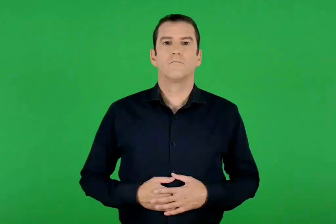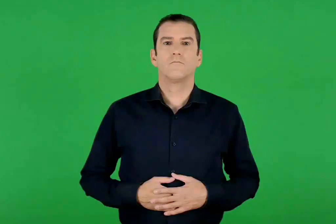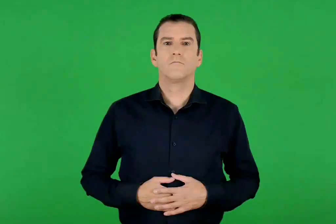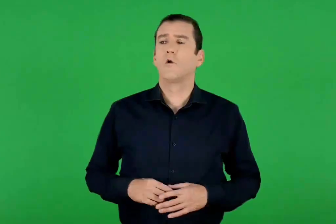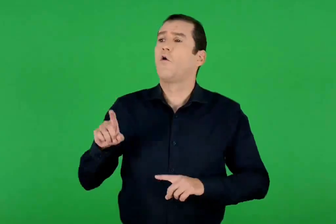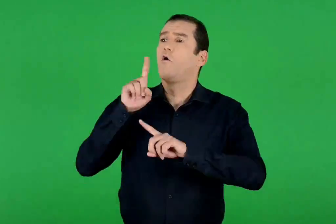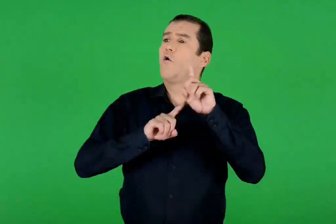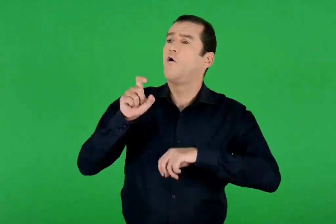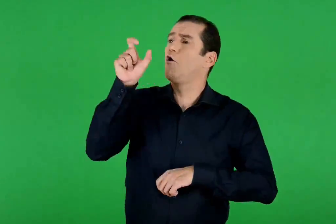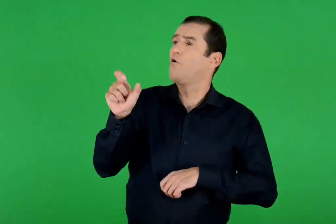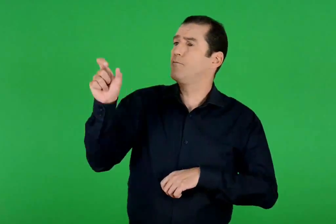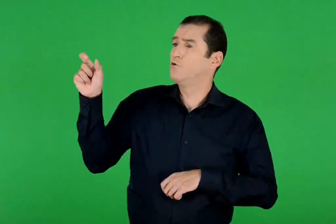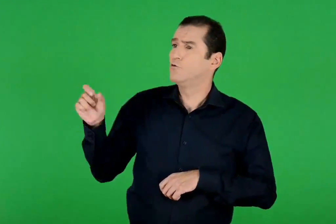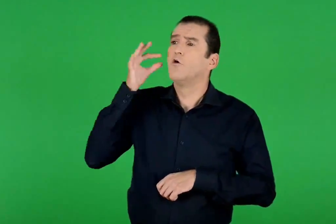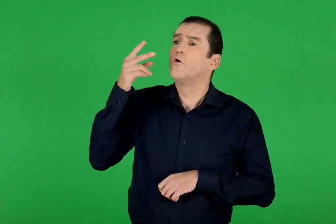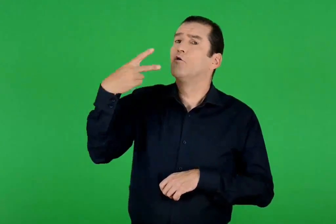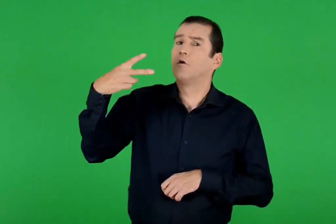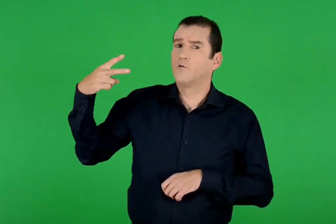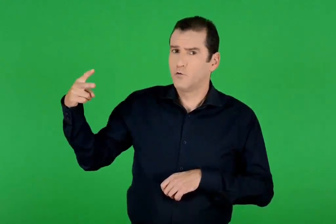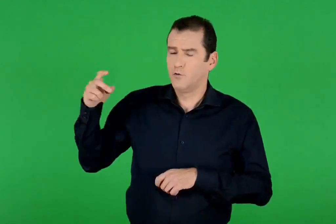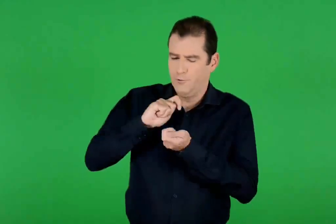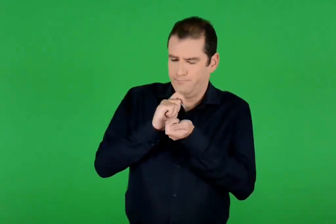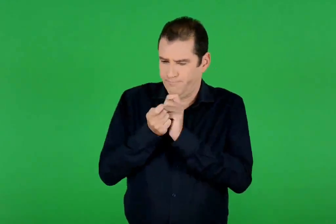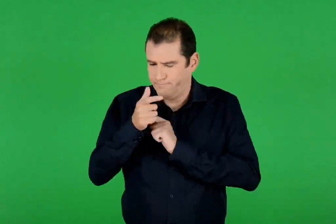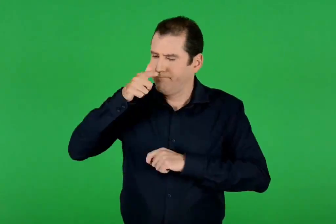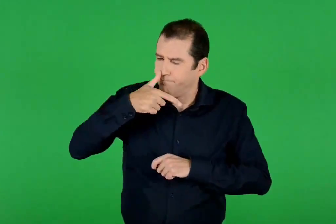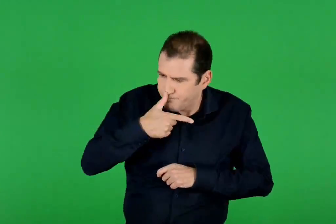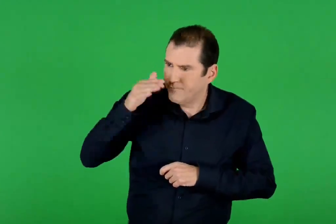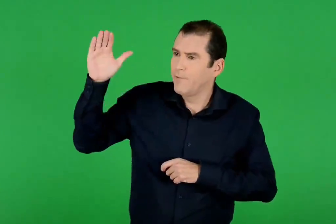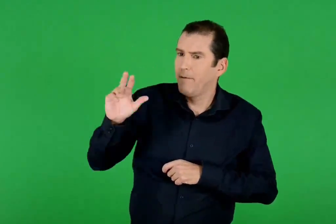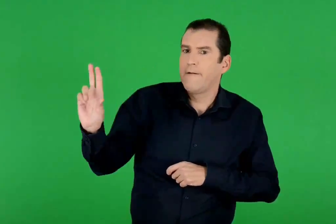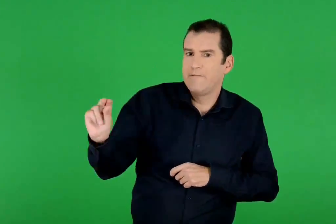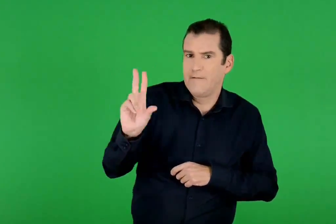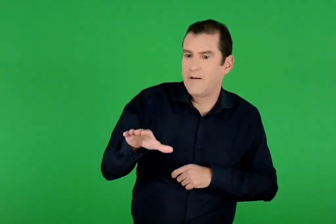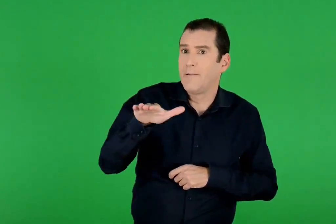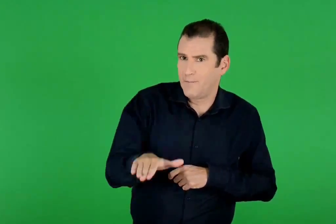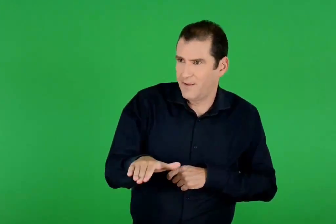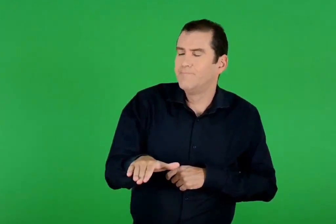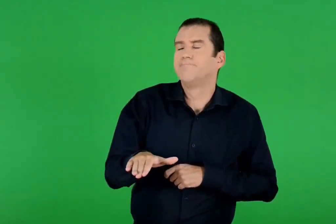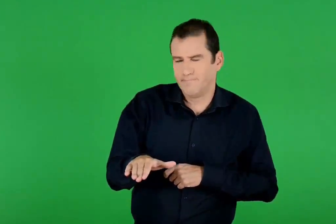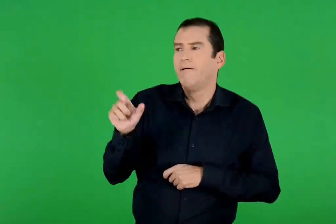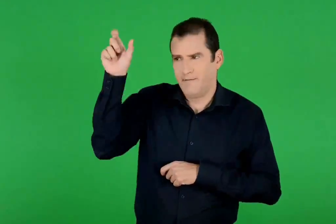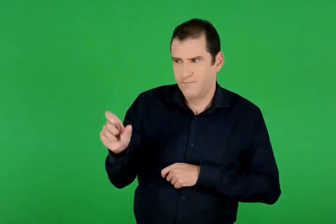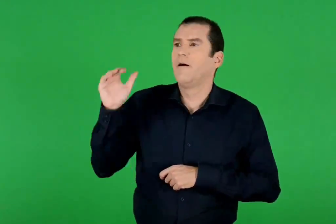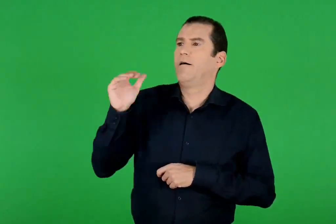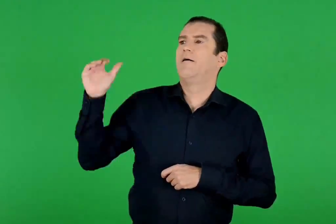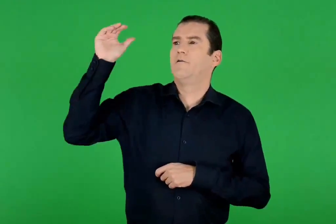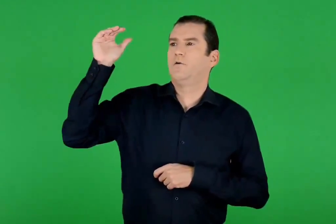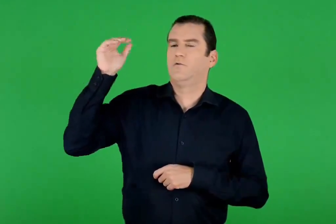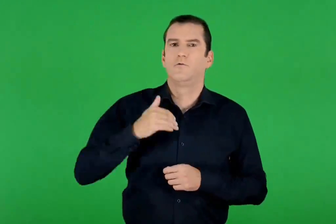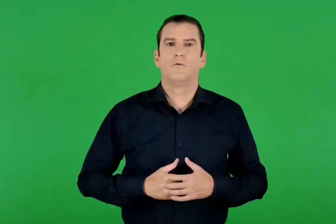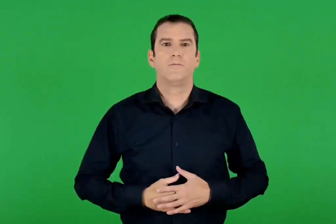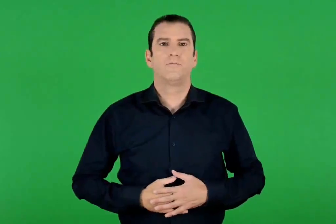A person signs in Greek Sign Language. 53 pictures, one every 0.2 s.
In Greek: όποιος ταπεινώσει τον εαυτό του σαν αυτό το παιδί , αυτός είναι ο ανώτερος
